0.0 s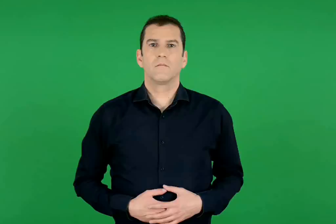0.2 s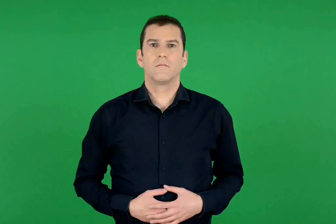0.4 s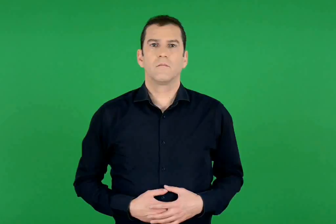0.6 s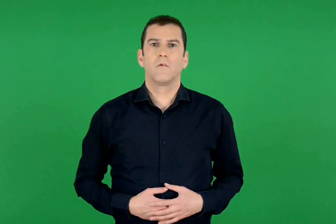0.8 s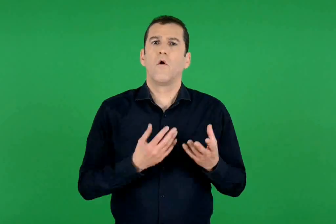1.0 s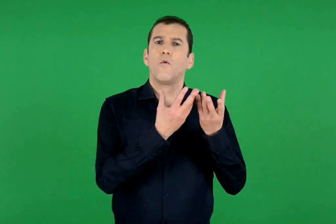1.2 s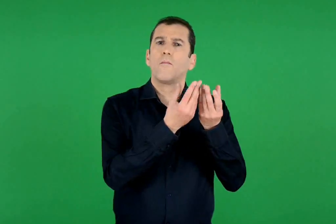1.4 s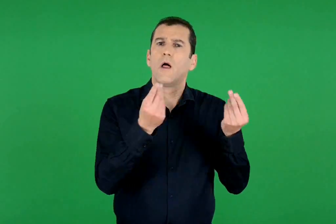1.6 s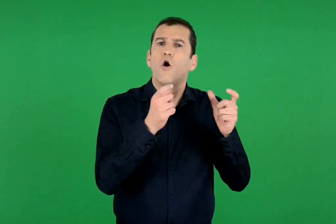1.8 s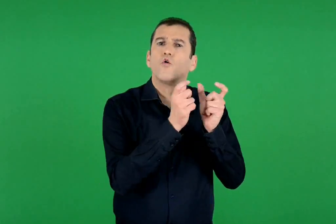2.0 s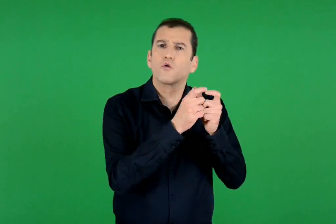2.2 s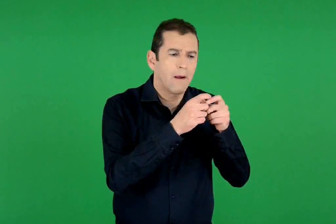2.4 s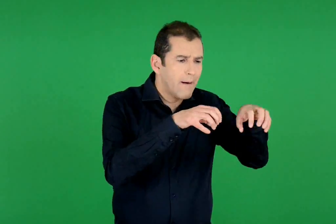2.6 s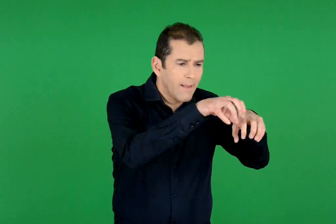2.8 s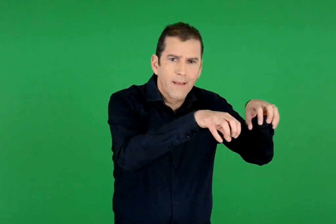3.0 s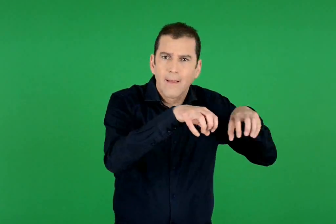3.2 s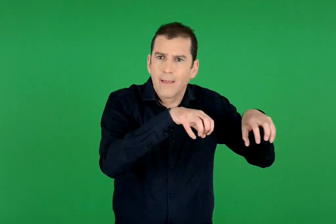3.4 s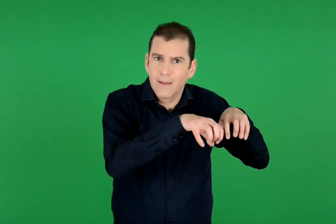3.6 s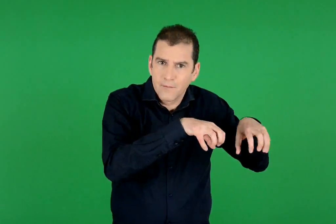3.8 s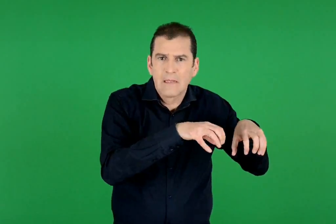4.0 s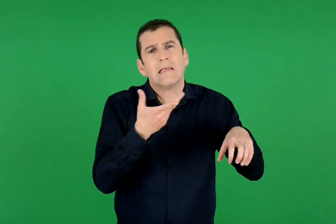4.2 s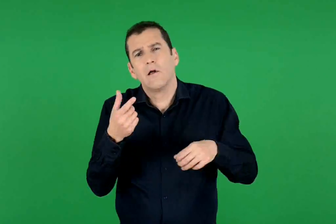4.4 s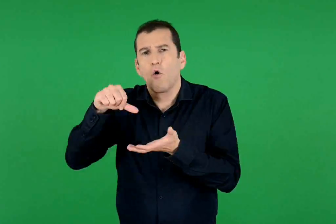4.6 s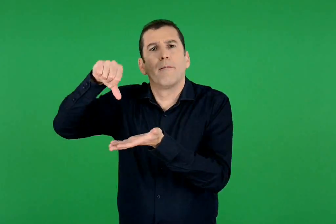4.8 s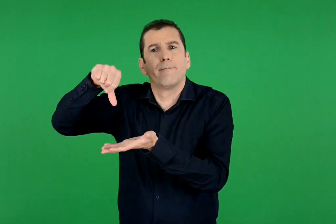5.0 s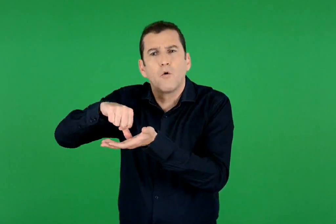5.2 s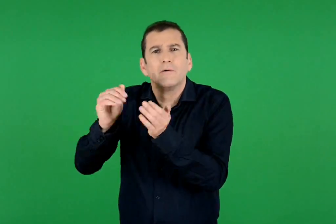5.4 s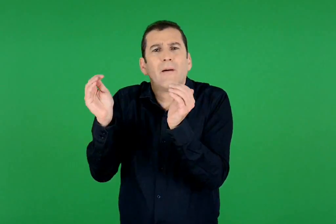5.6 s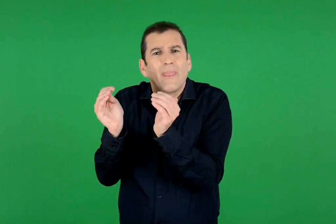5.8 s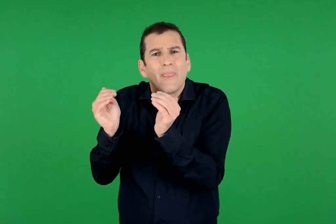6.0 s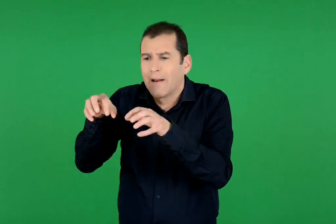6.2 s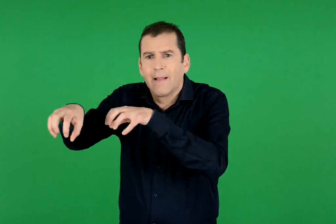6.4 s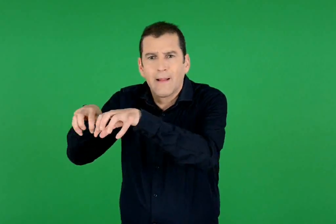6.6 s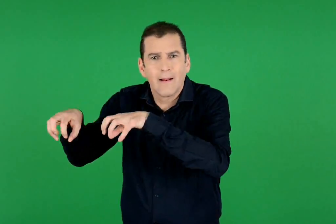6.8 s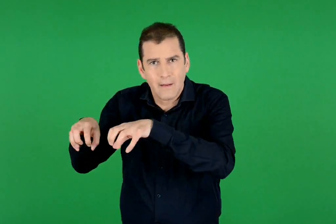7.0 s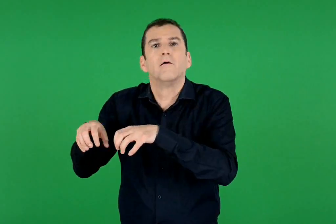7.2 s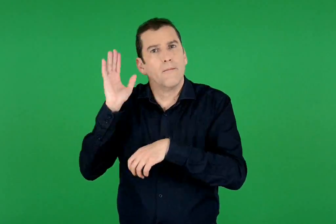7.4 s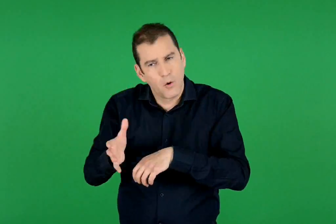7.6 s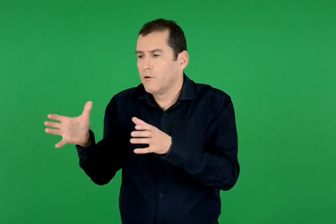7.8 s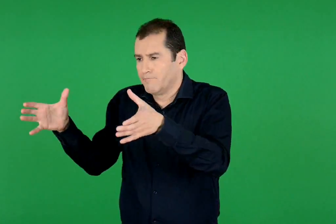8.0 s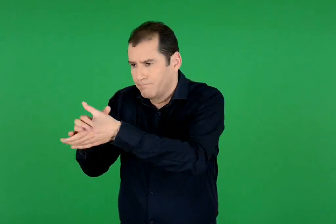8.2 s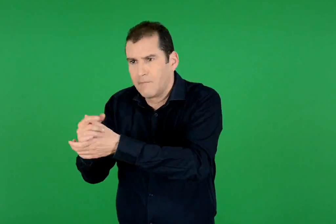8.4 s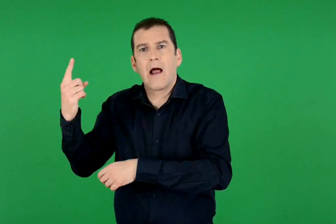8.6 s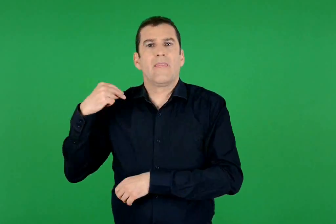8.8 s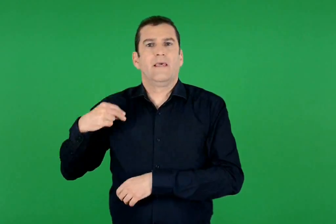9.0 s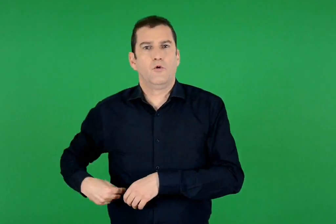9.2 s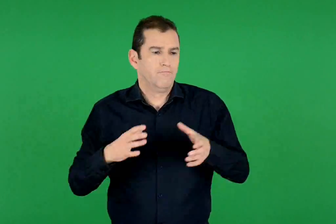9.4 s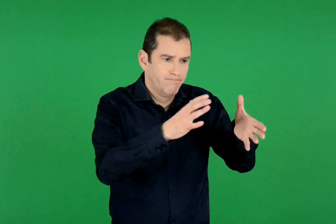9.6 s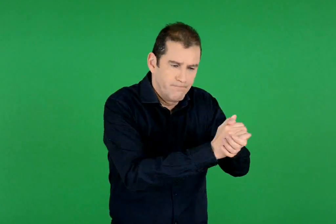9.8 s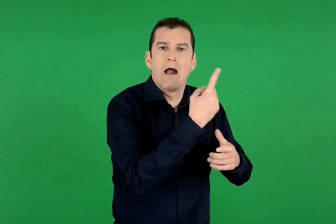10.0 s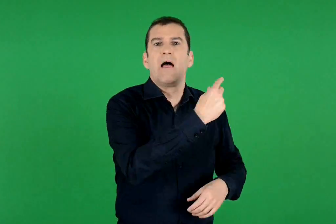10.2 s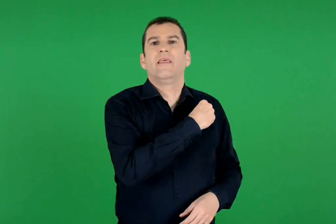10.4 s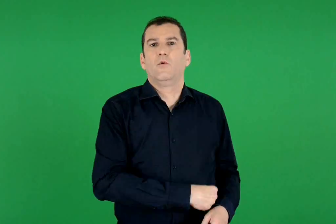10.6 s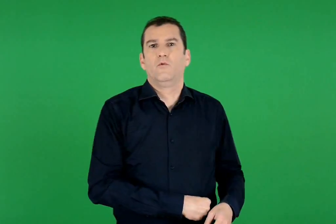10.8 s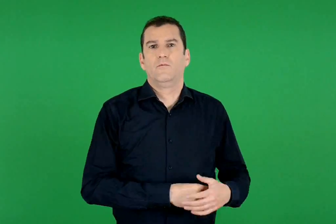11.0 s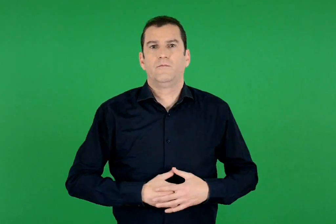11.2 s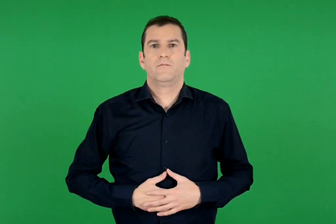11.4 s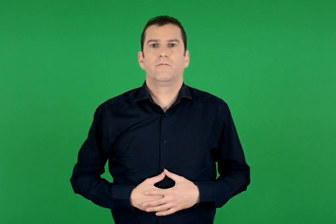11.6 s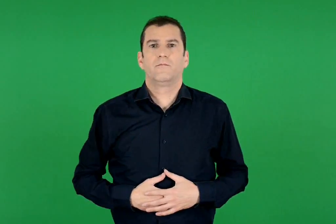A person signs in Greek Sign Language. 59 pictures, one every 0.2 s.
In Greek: πολλά γειτονικά χωριά μαζί ή μικρές γειτονικές πόλεις αποτελούν και αυτά έναν δήμο
